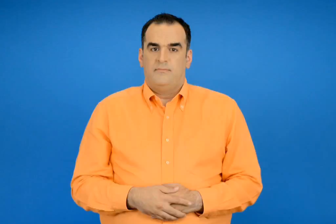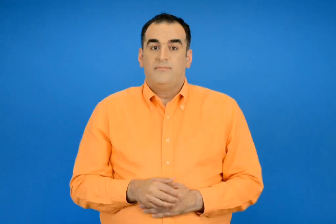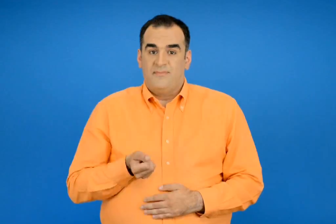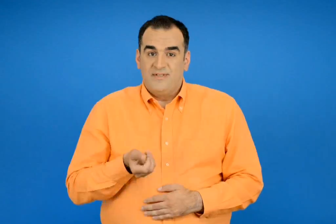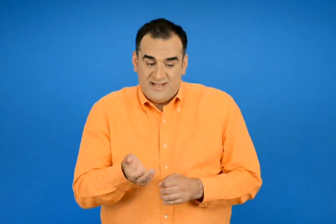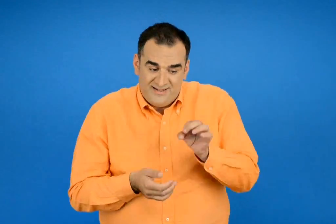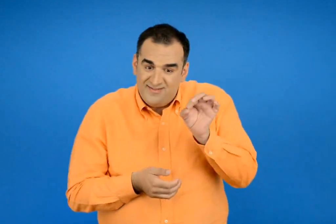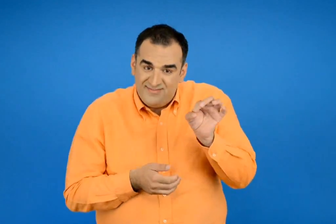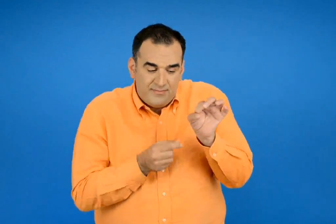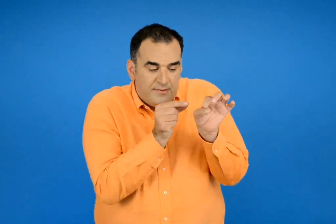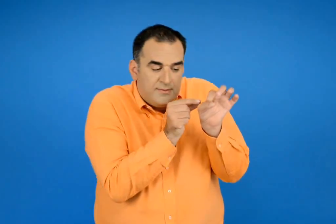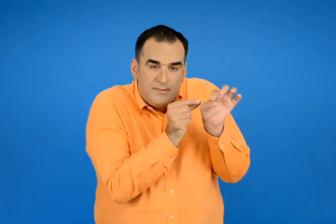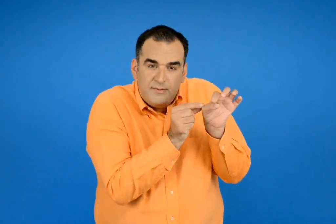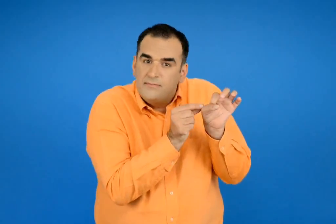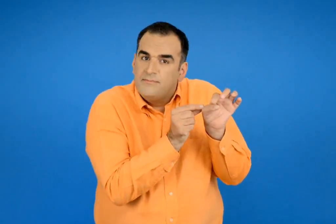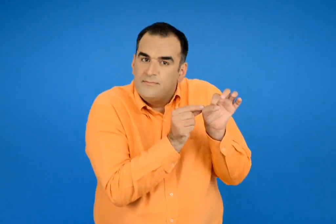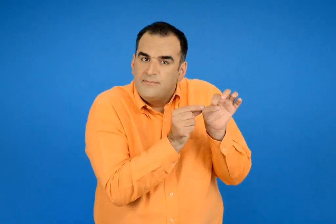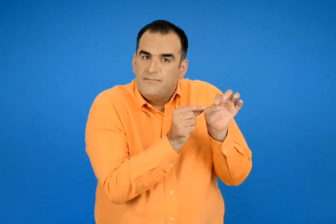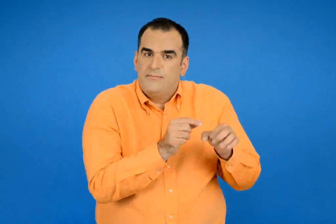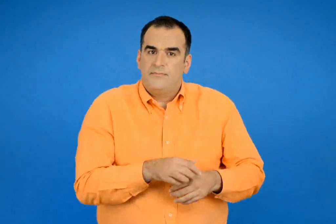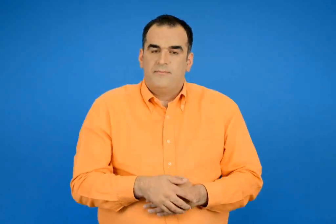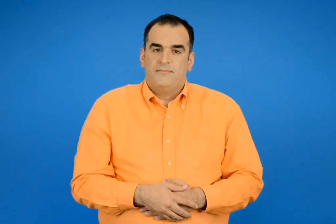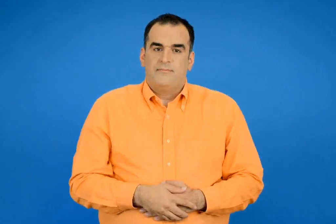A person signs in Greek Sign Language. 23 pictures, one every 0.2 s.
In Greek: το ζάρι είναι εκατοστά
